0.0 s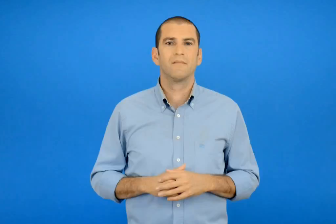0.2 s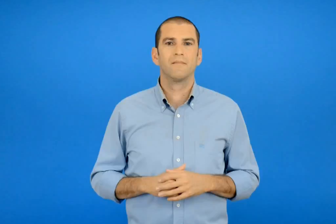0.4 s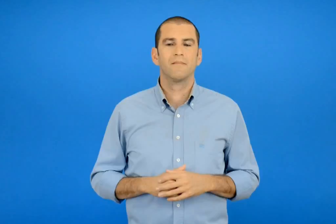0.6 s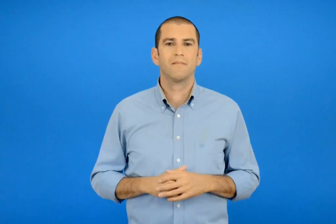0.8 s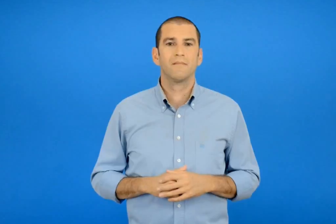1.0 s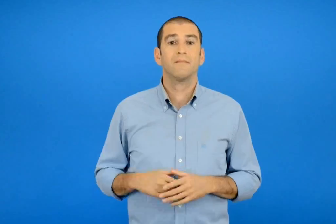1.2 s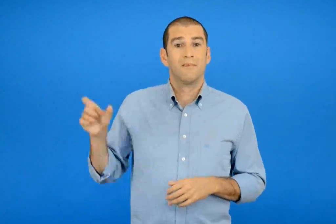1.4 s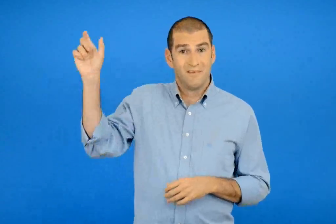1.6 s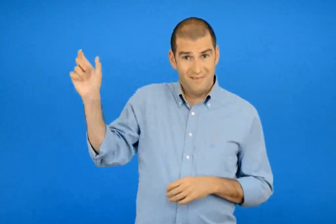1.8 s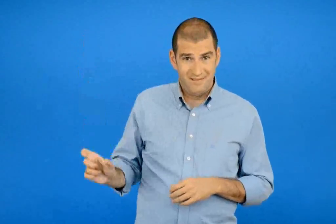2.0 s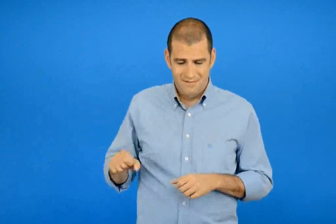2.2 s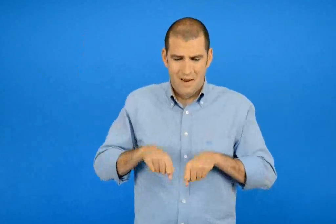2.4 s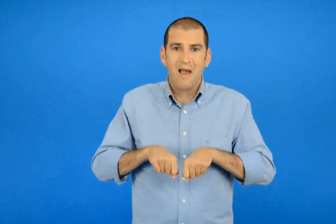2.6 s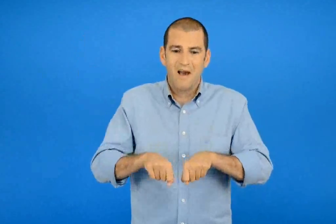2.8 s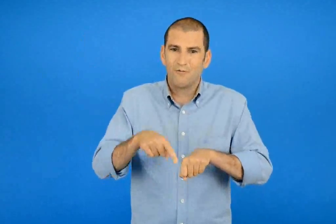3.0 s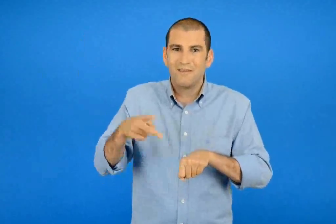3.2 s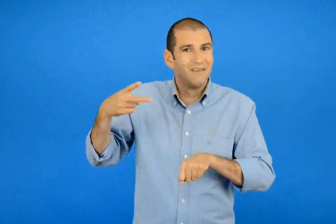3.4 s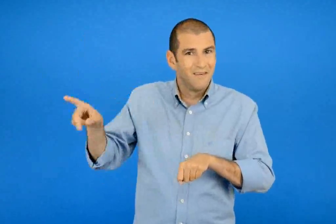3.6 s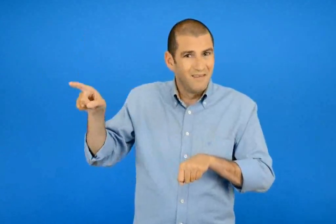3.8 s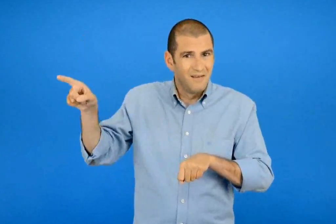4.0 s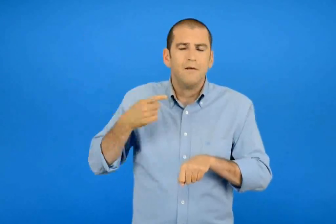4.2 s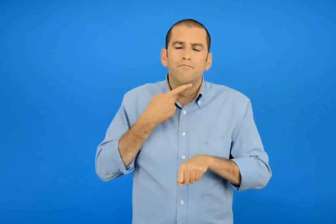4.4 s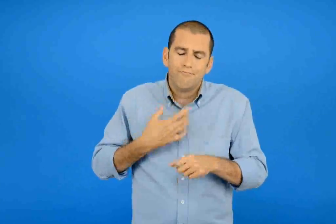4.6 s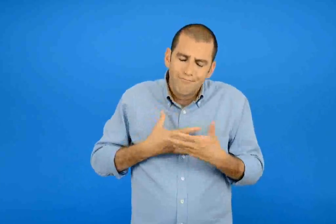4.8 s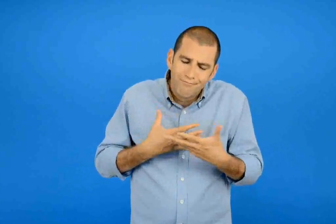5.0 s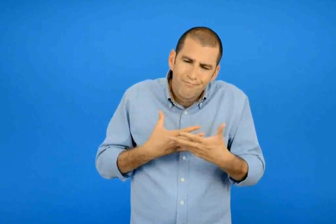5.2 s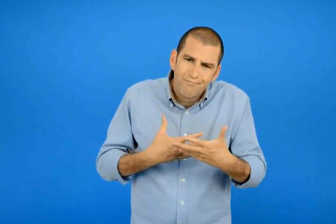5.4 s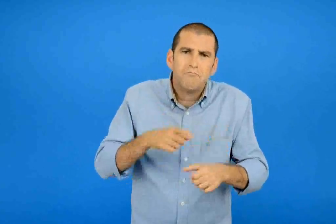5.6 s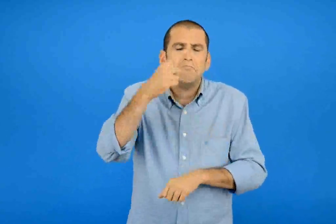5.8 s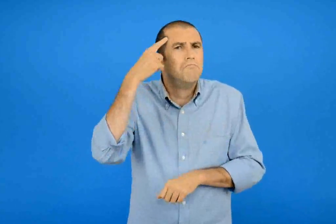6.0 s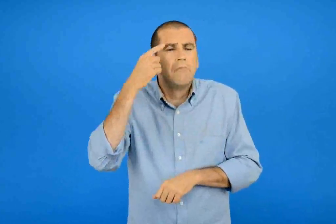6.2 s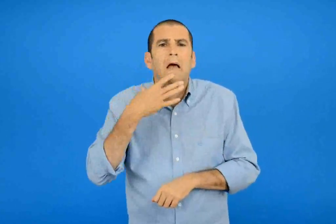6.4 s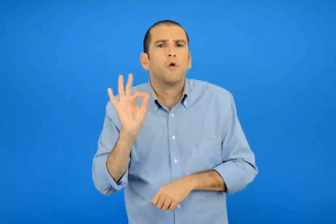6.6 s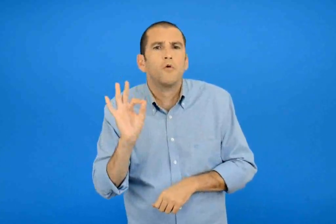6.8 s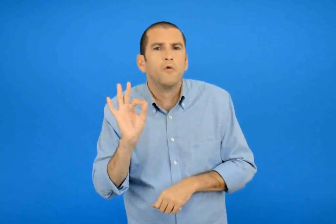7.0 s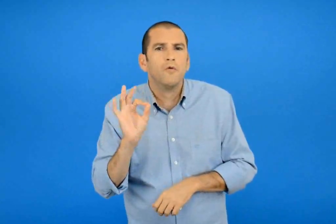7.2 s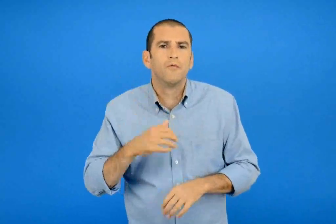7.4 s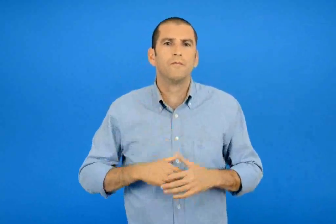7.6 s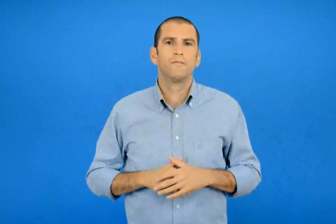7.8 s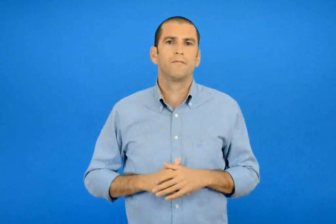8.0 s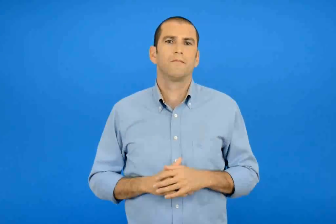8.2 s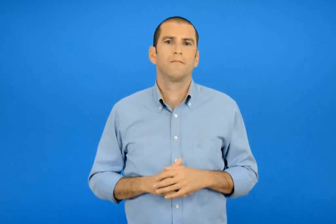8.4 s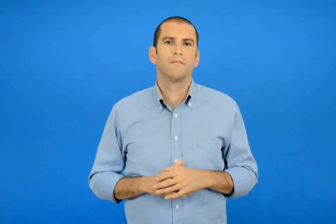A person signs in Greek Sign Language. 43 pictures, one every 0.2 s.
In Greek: γιατί νομίζεις πως αγαπούσε τόσο πολύ το καροτσάκι του ;
